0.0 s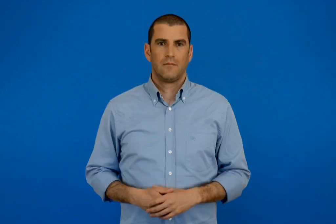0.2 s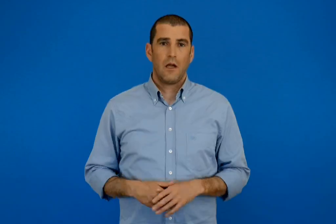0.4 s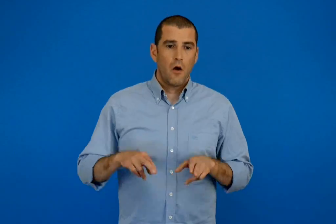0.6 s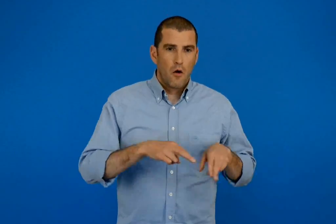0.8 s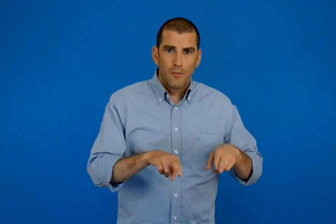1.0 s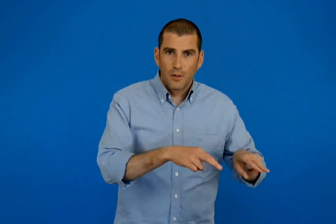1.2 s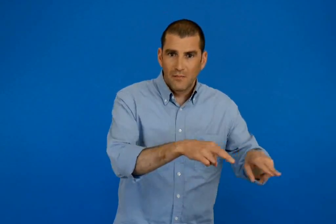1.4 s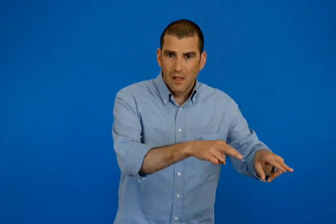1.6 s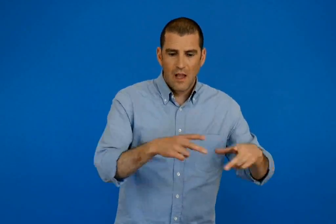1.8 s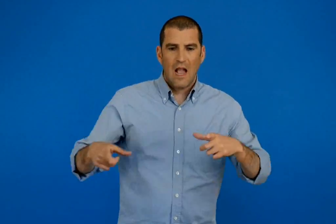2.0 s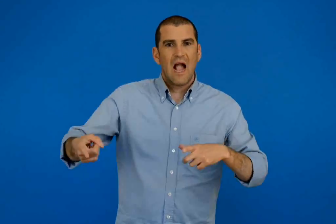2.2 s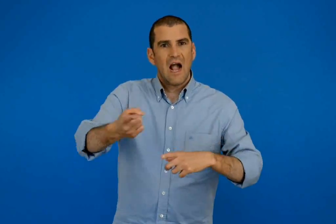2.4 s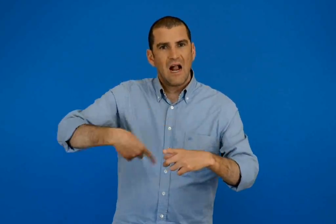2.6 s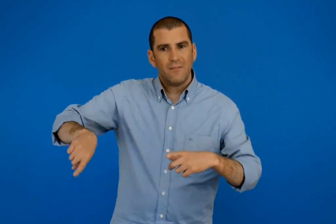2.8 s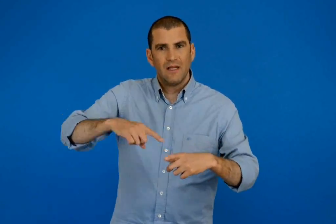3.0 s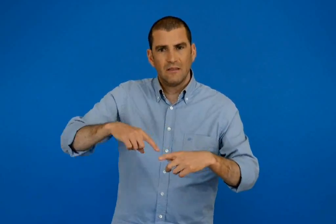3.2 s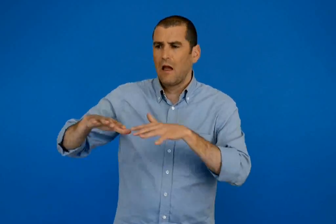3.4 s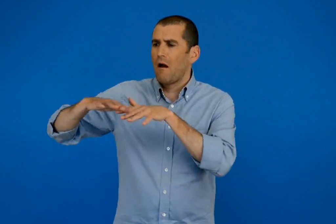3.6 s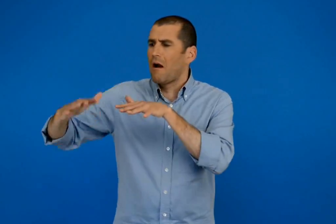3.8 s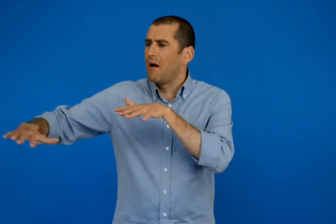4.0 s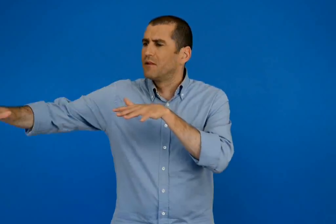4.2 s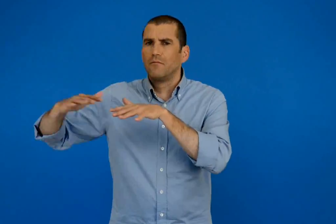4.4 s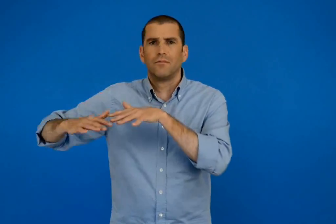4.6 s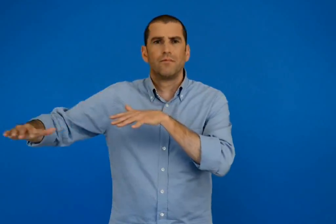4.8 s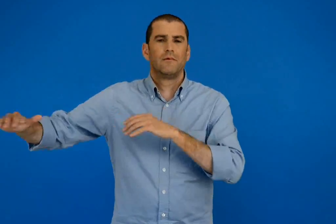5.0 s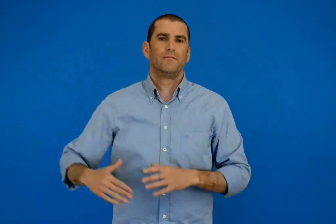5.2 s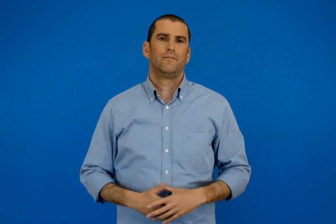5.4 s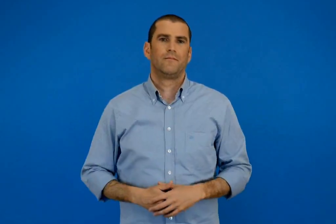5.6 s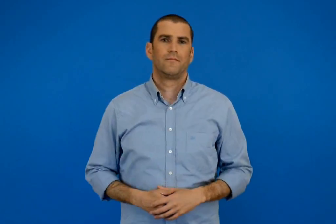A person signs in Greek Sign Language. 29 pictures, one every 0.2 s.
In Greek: ποταμιά λίμνες κάμποι
